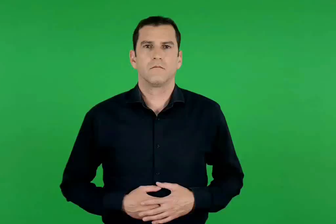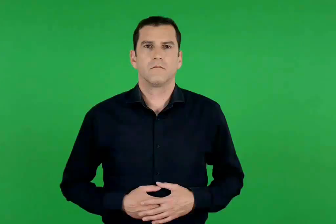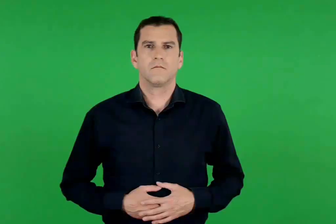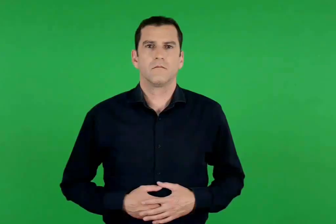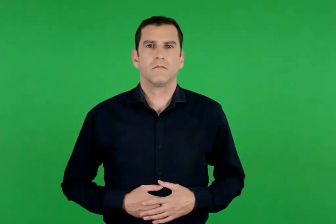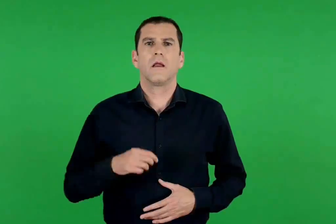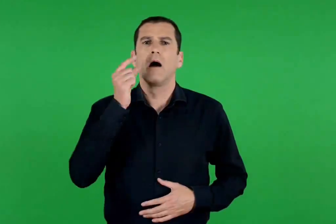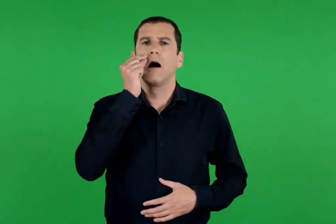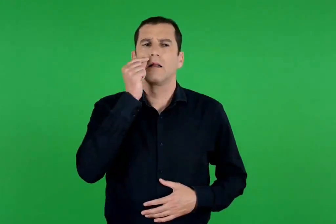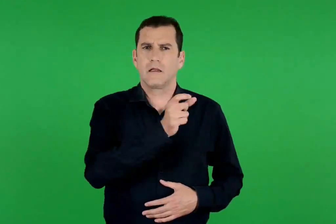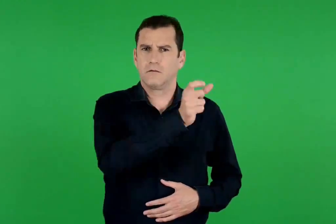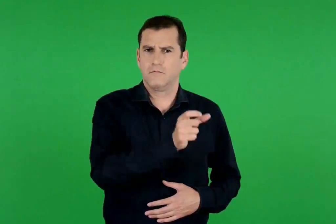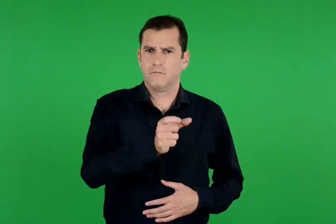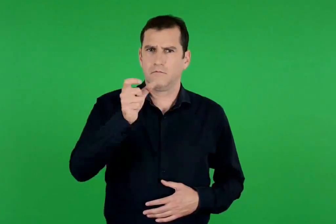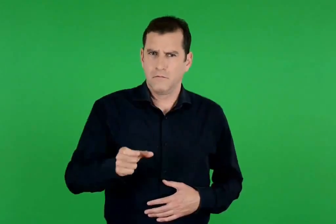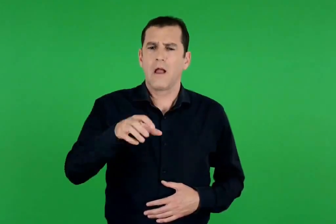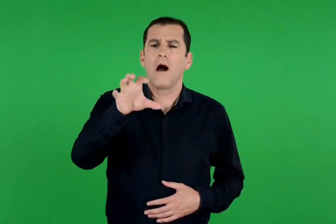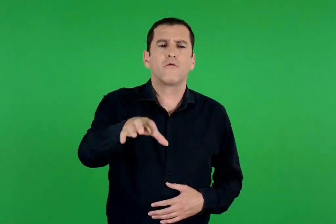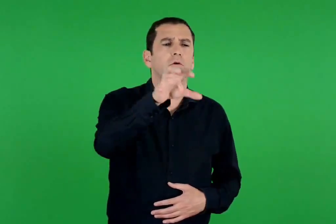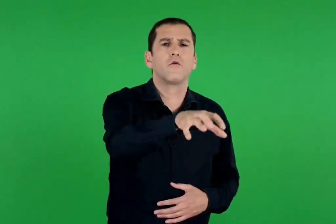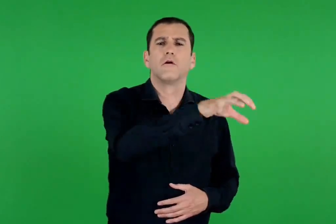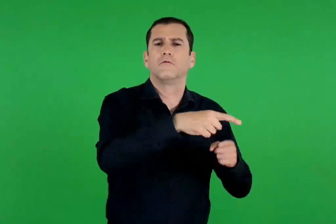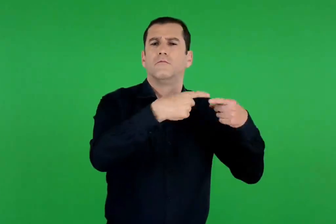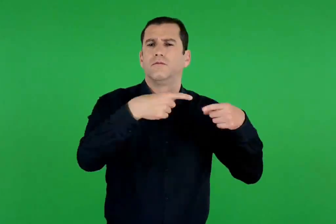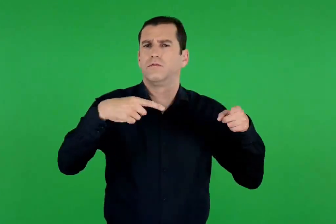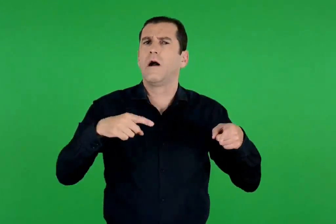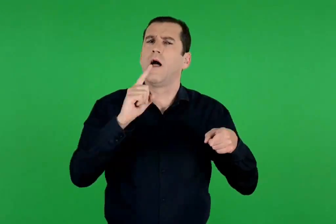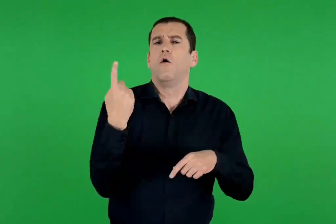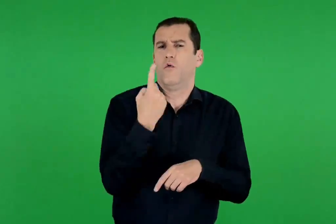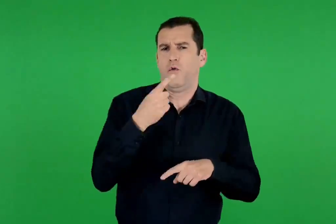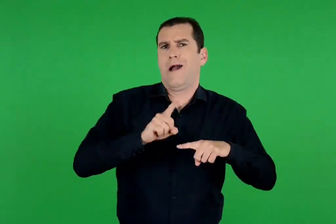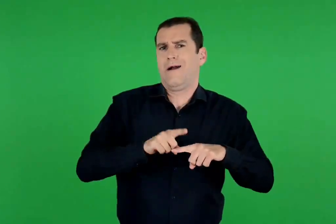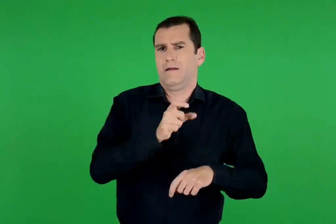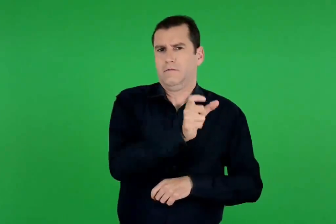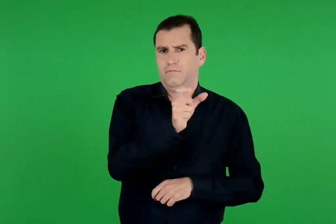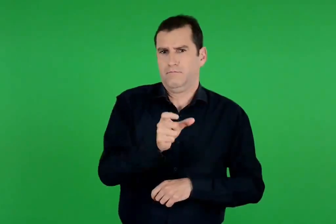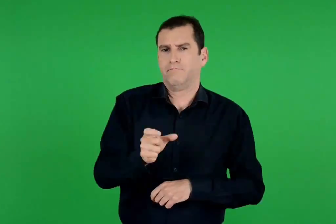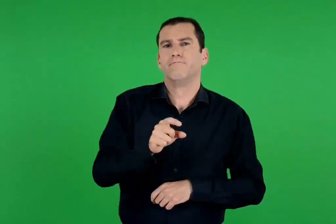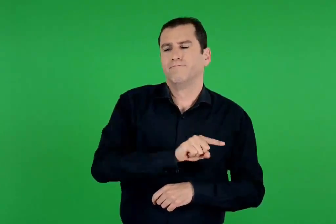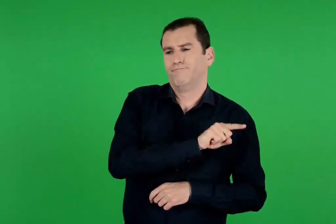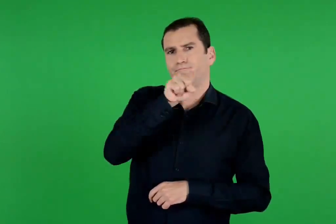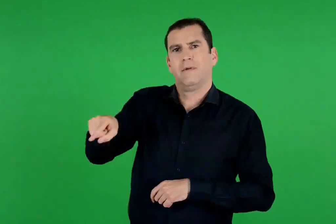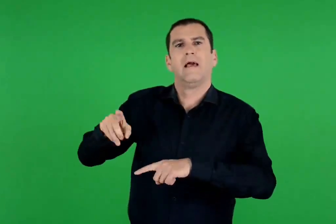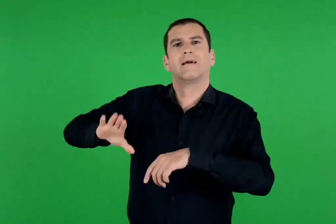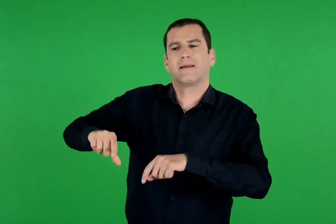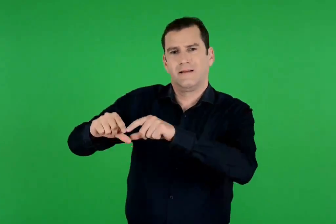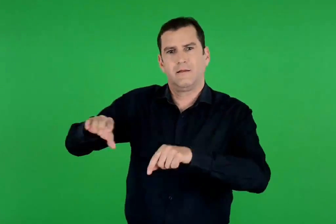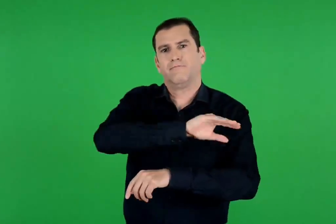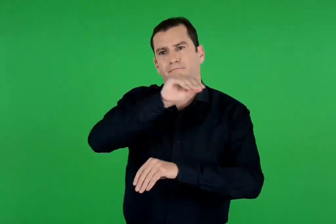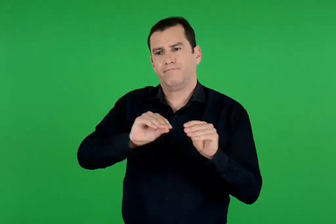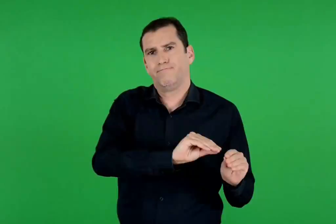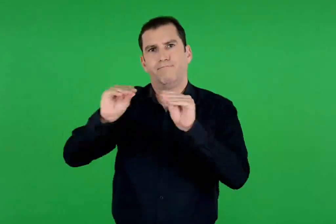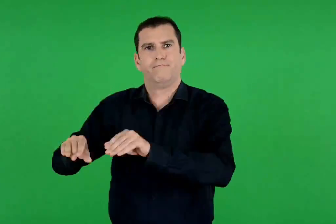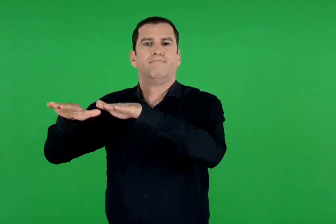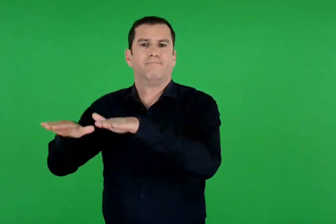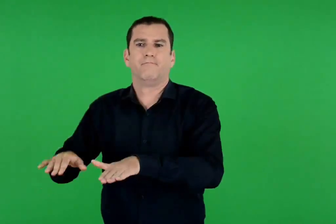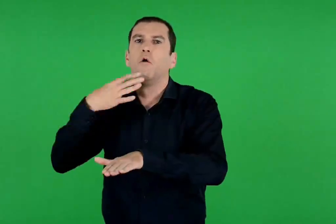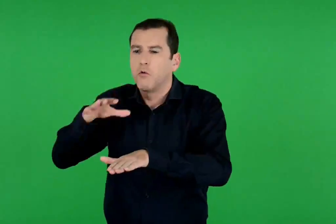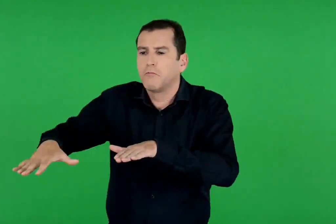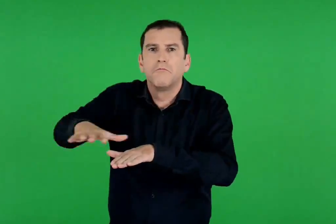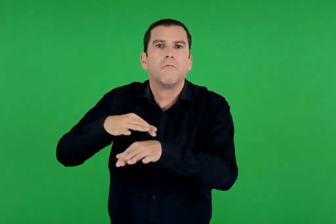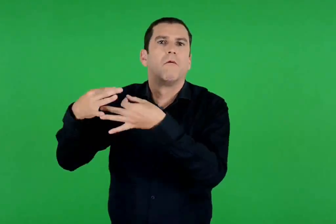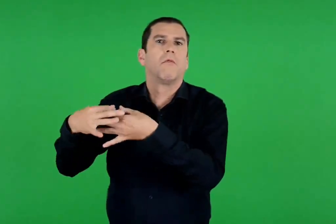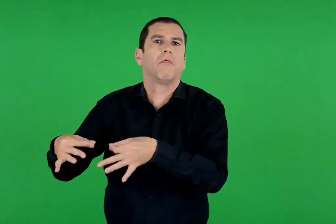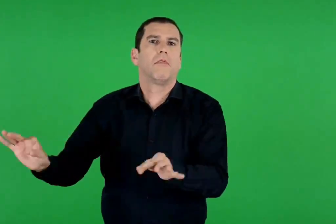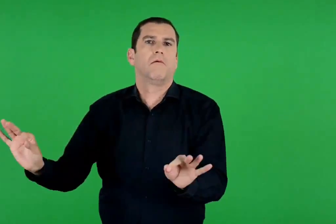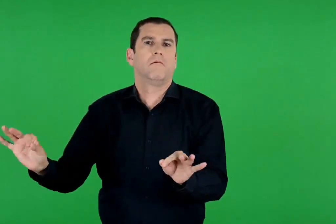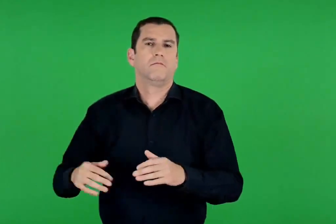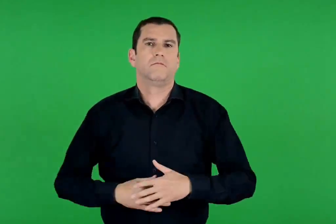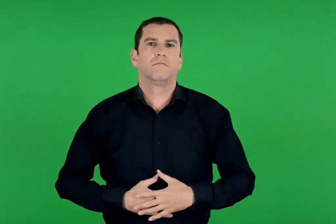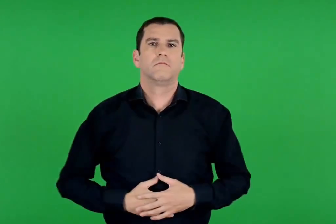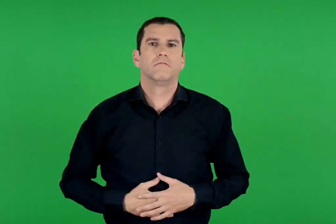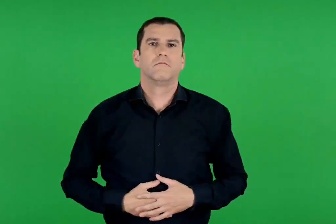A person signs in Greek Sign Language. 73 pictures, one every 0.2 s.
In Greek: άνδρες διαφόρων εθνοτήτων αλλά κυρίως έλληνες ήρθαν να εγκατασταθούν στην κρήτη , αφού αυτή ερημώθηκε
